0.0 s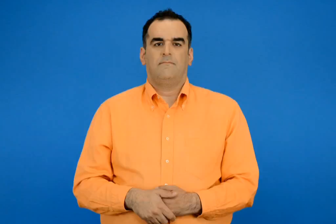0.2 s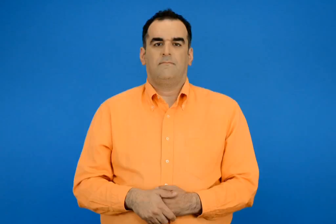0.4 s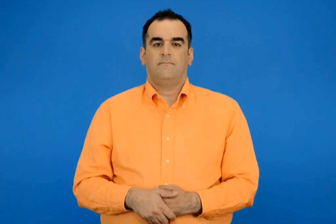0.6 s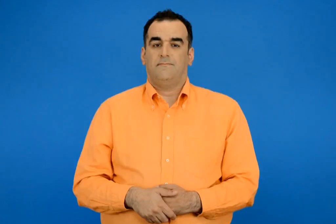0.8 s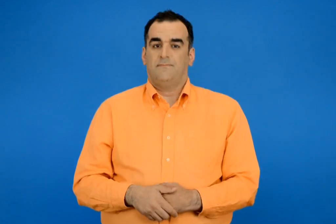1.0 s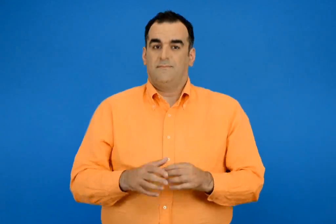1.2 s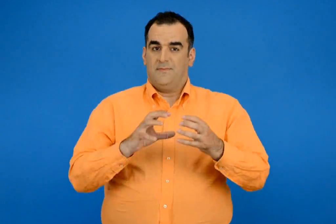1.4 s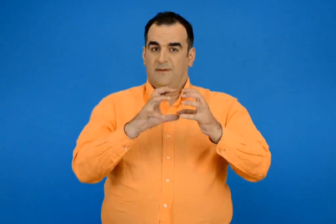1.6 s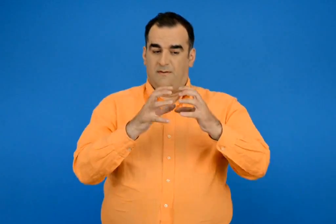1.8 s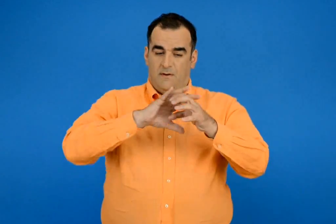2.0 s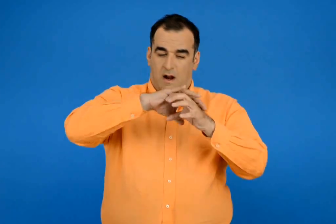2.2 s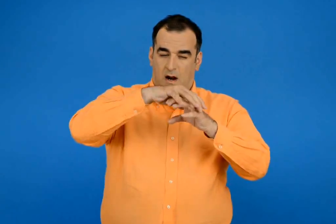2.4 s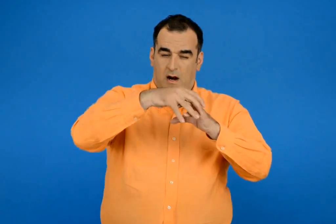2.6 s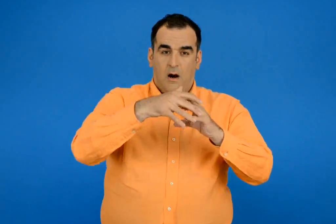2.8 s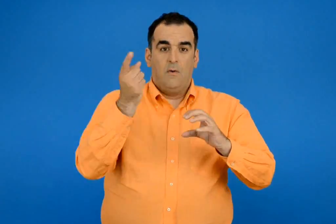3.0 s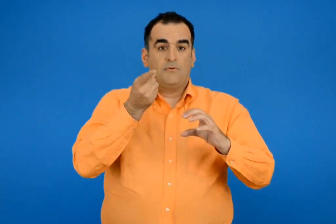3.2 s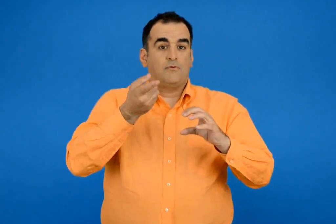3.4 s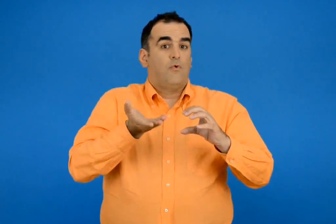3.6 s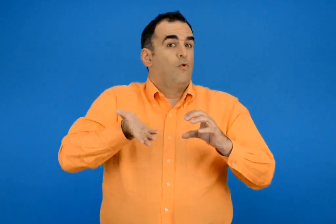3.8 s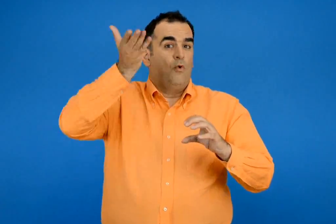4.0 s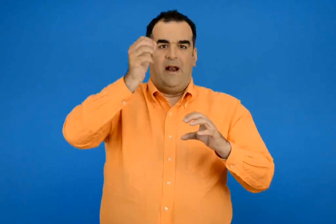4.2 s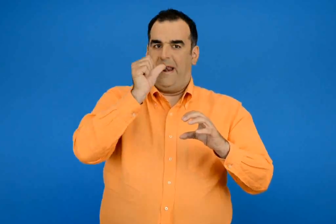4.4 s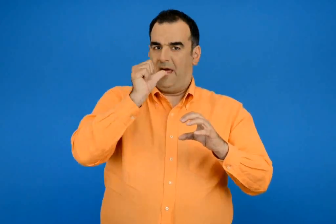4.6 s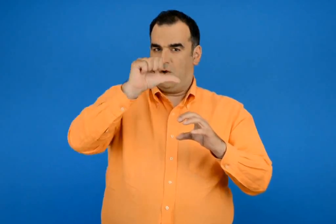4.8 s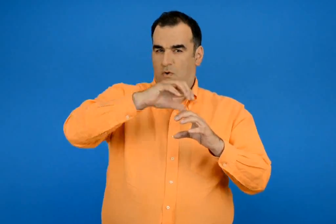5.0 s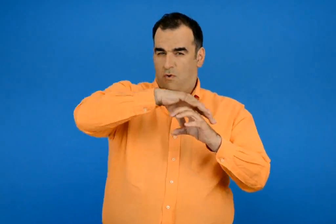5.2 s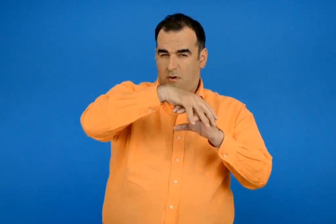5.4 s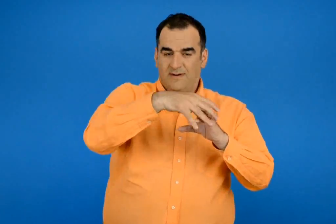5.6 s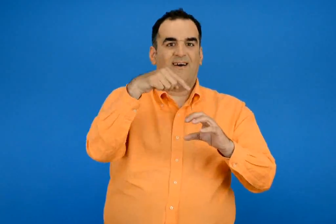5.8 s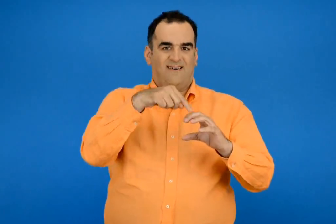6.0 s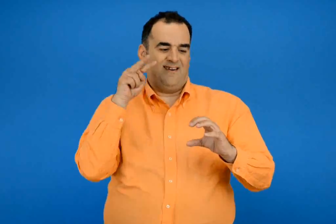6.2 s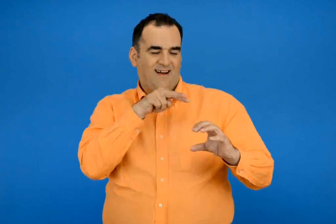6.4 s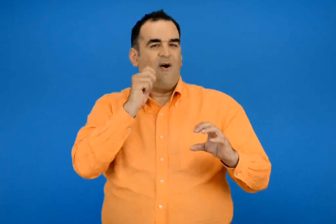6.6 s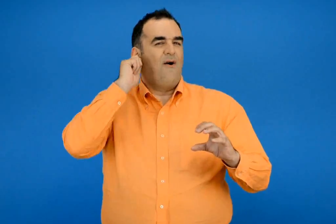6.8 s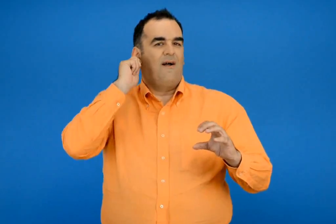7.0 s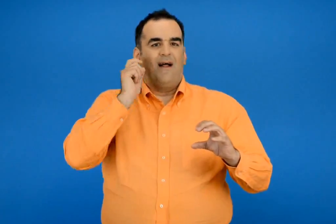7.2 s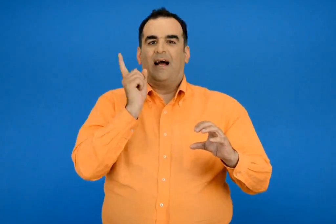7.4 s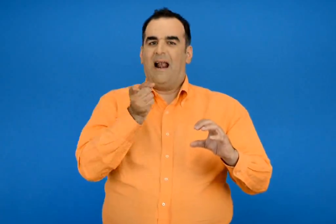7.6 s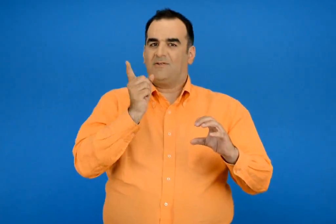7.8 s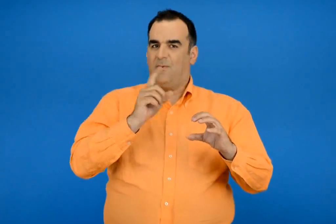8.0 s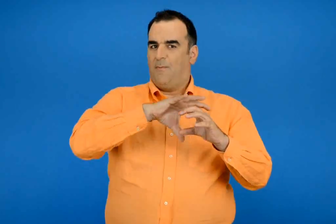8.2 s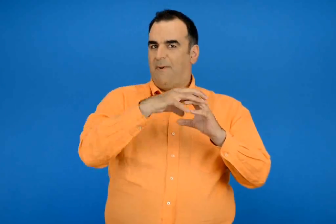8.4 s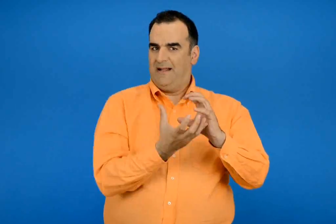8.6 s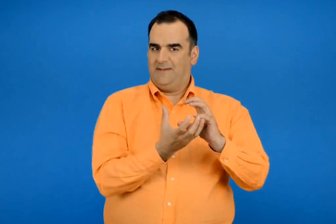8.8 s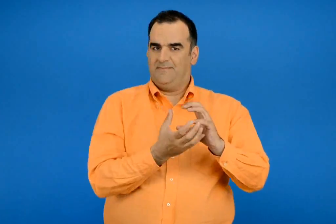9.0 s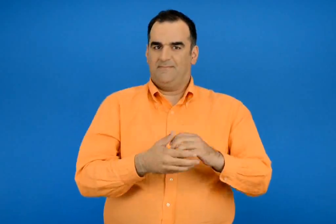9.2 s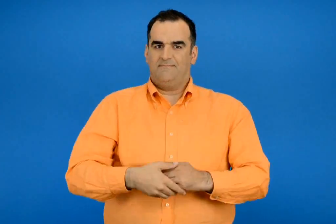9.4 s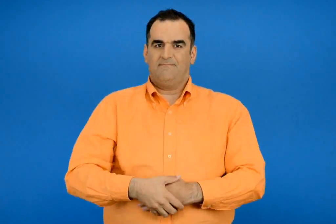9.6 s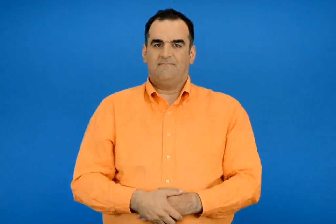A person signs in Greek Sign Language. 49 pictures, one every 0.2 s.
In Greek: το μεγαλύτερο μέρος της γης καλύπτεται από νερό για αυτό και τη λεμέ γαλάζιο πλανήτη
